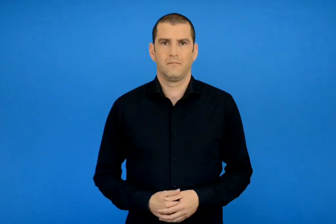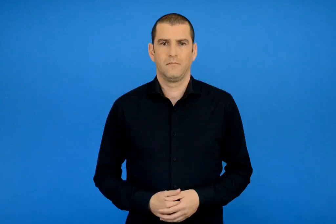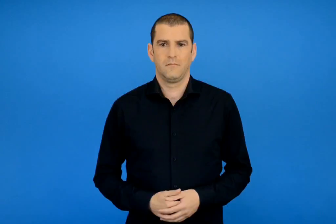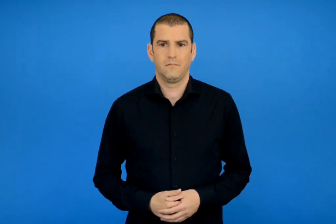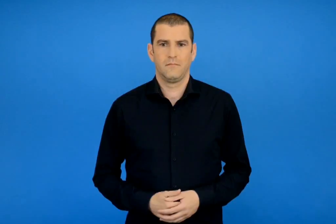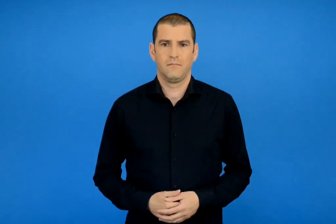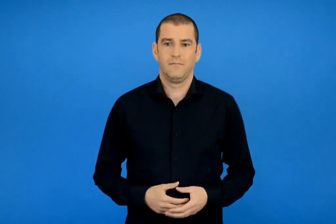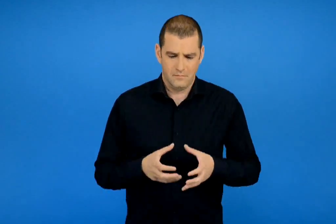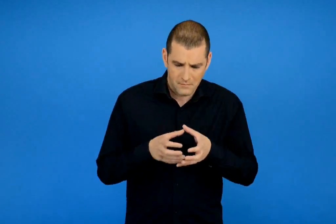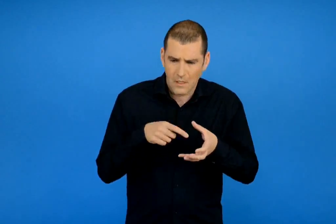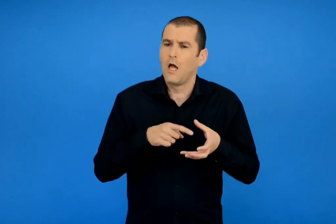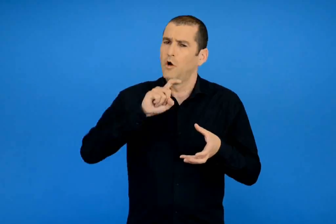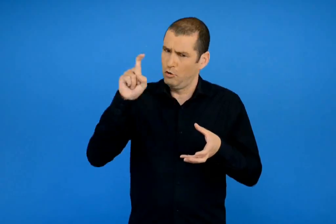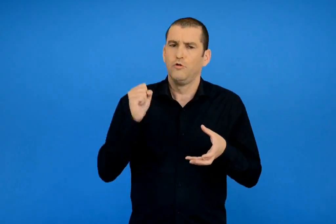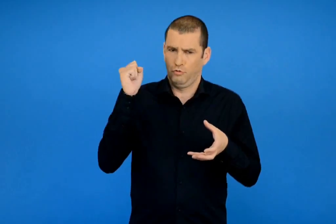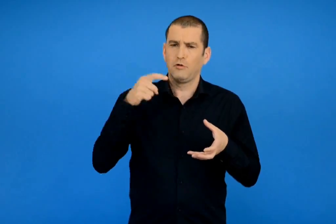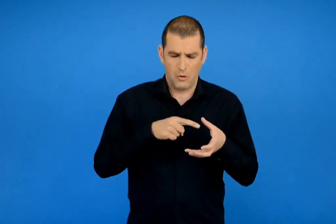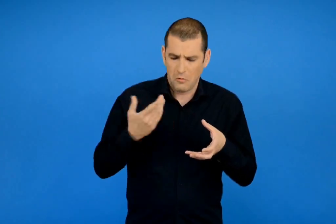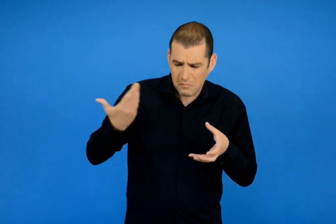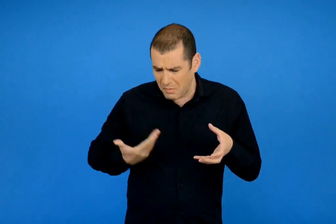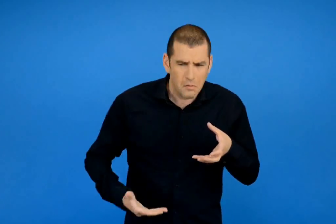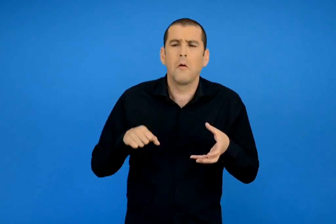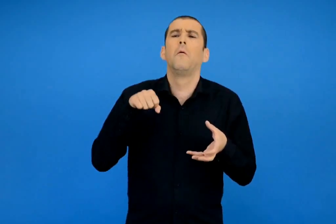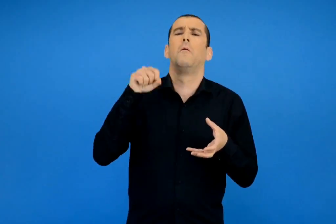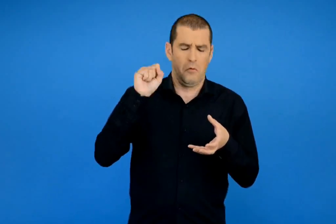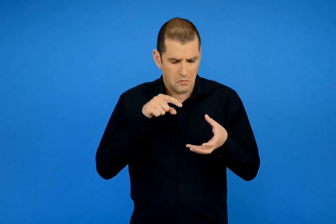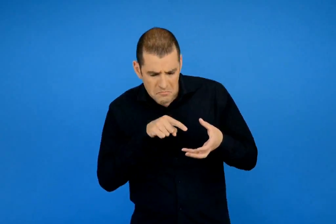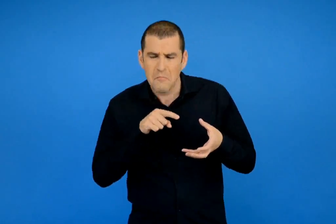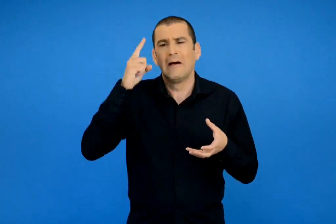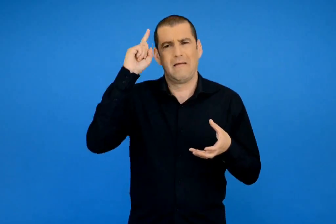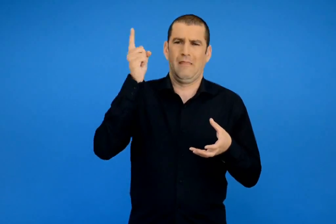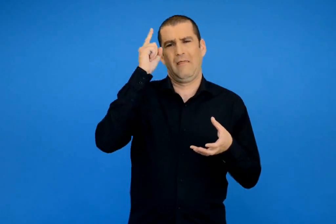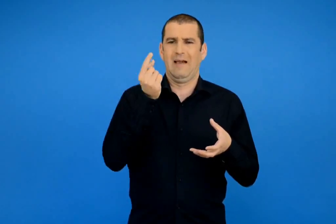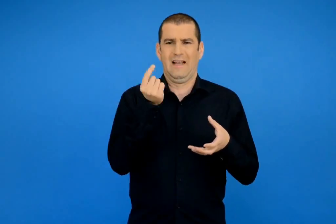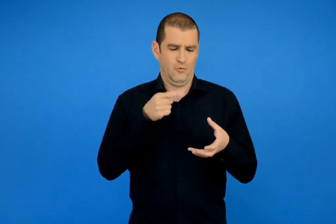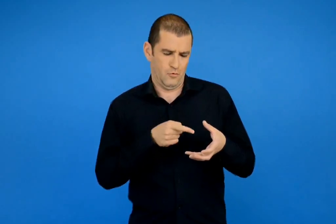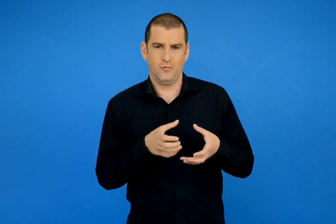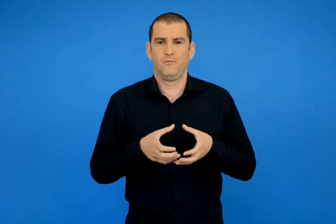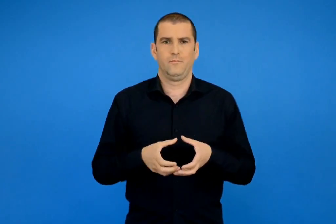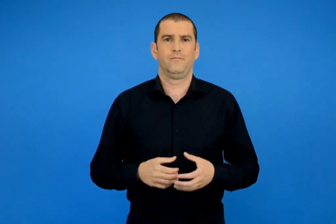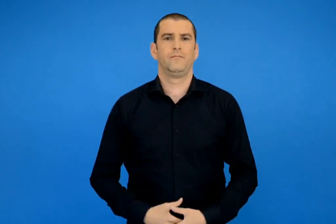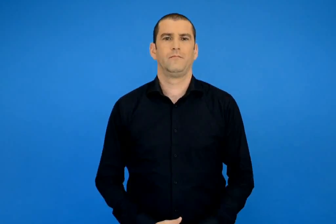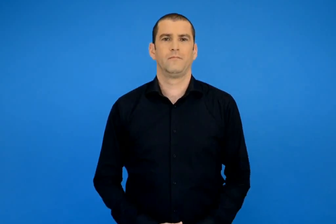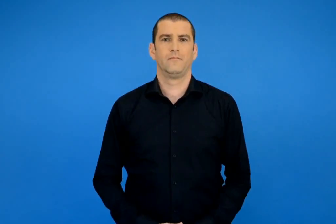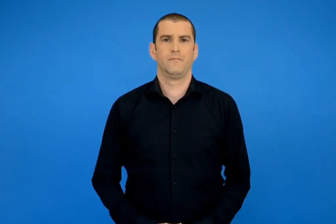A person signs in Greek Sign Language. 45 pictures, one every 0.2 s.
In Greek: ζωντανό είναι και δε φαίνεται να είναι πολύ χτυπημένο ζαλισμένο μόνο δείχνει
